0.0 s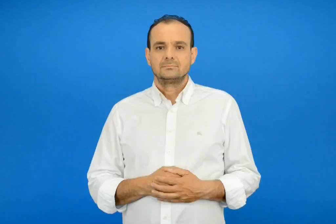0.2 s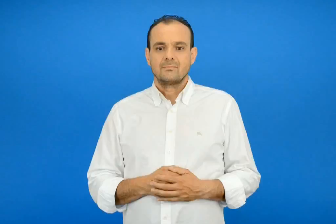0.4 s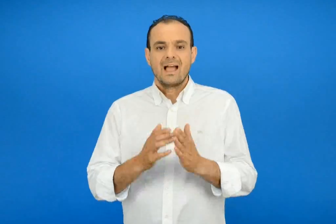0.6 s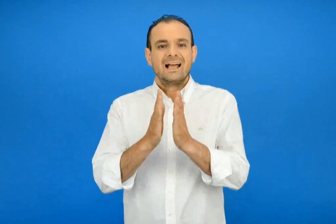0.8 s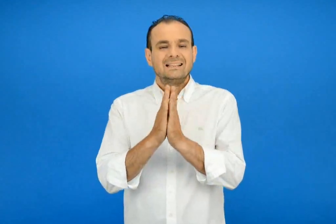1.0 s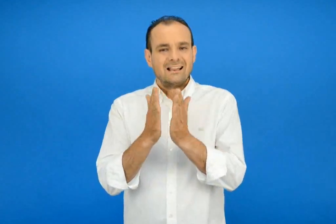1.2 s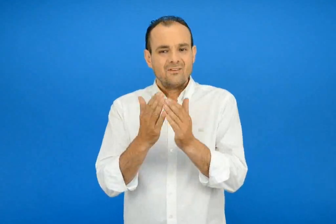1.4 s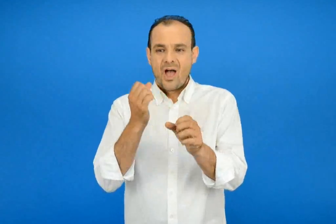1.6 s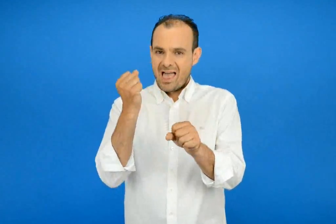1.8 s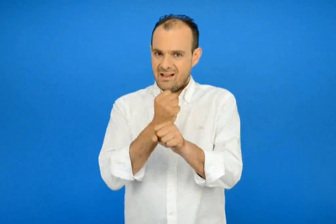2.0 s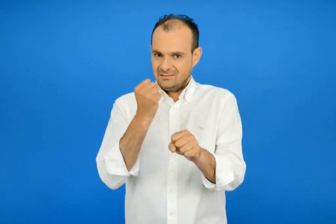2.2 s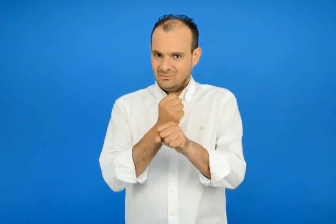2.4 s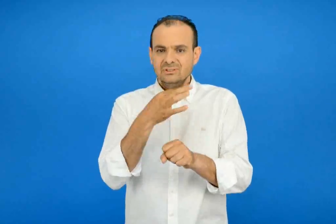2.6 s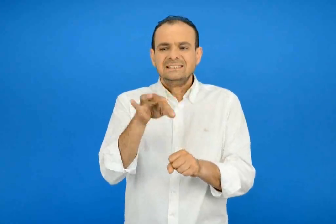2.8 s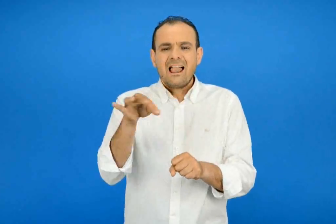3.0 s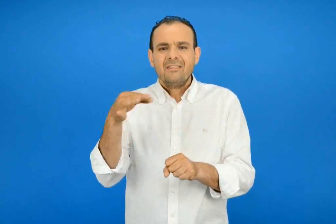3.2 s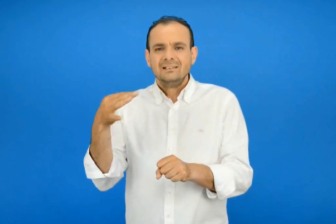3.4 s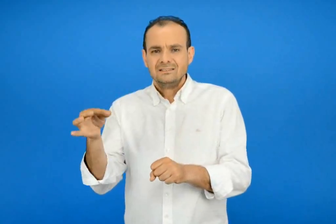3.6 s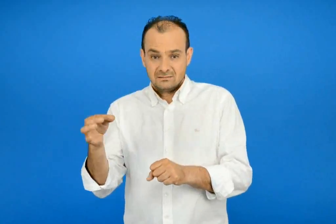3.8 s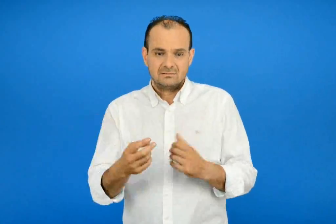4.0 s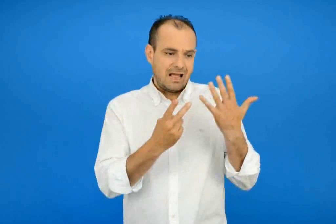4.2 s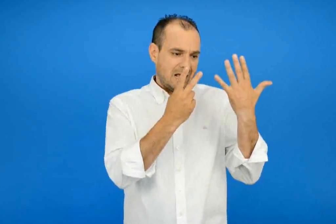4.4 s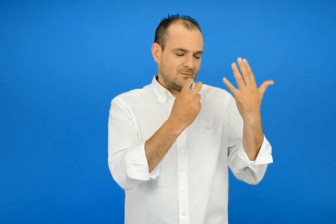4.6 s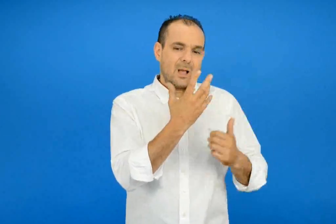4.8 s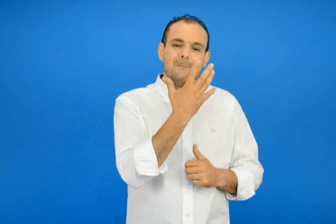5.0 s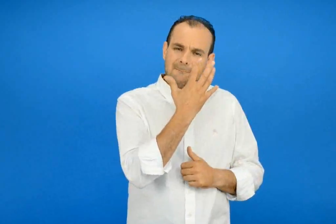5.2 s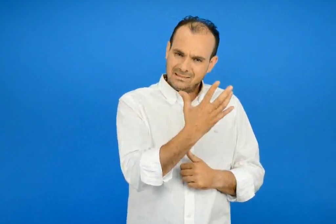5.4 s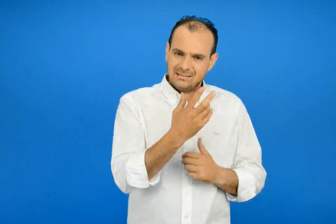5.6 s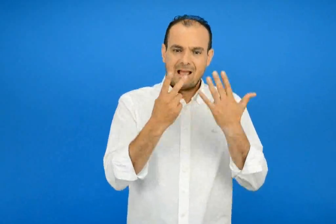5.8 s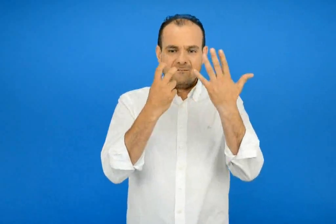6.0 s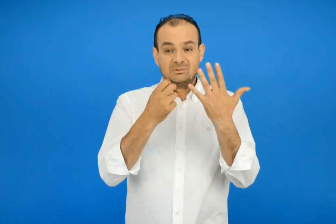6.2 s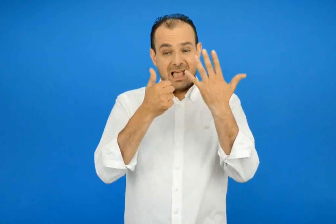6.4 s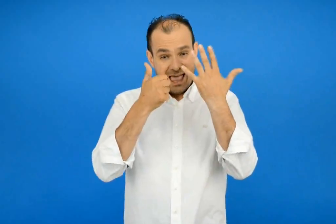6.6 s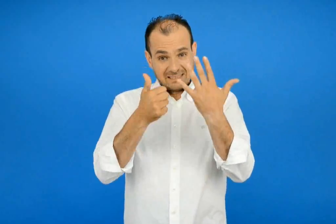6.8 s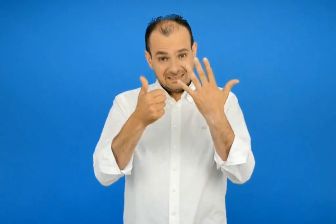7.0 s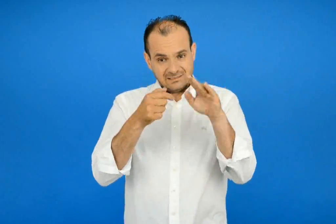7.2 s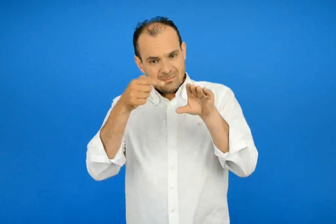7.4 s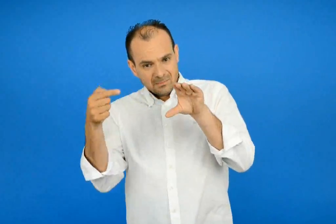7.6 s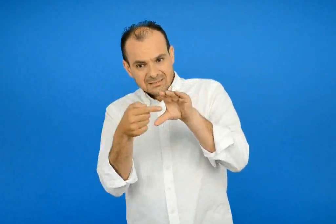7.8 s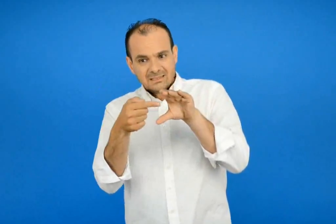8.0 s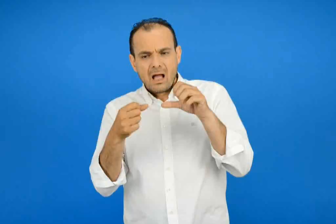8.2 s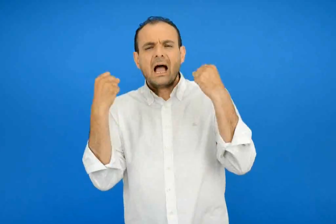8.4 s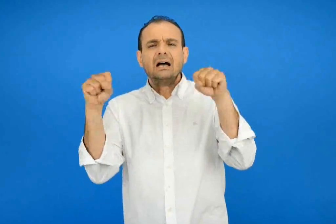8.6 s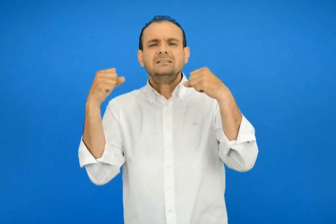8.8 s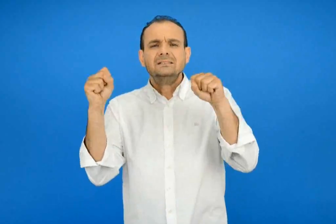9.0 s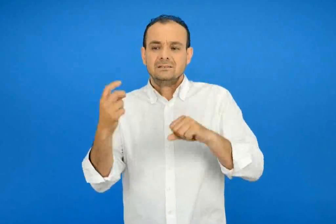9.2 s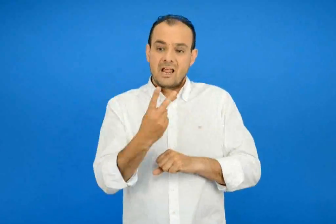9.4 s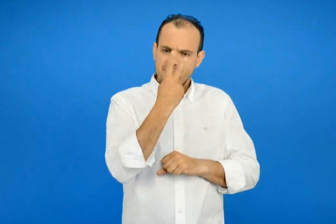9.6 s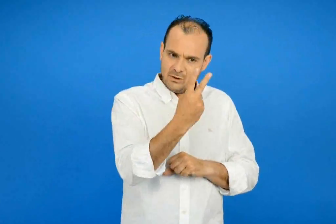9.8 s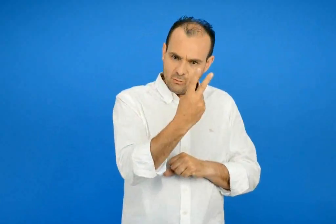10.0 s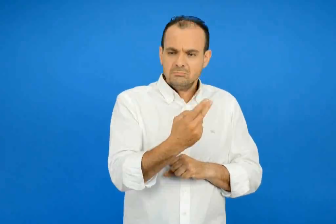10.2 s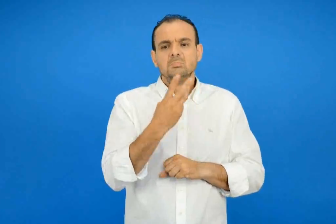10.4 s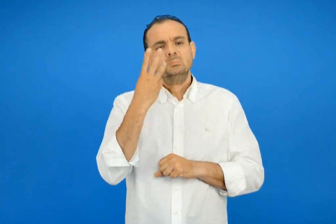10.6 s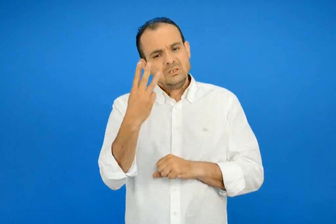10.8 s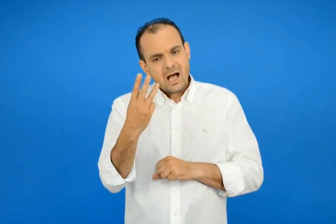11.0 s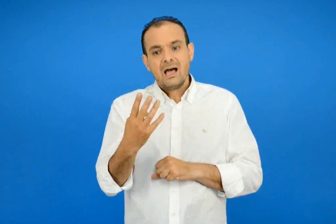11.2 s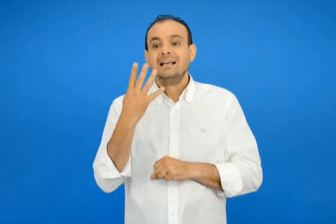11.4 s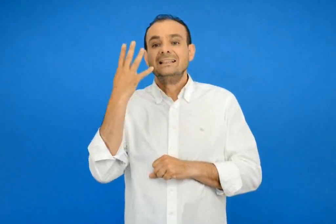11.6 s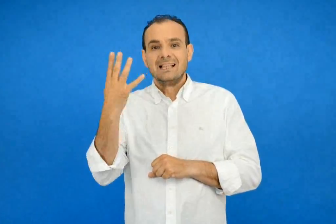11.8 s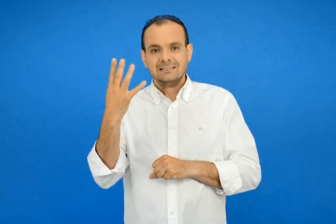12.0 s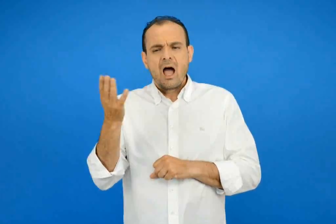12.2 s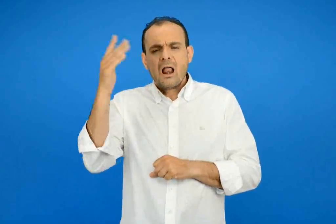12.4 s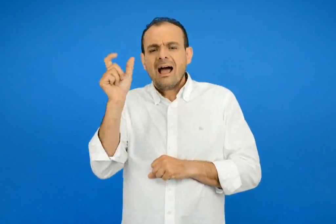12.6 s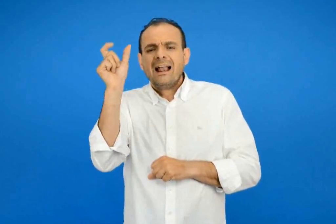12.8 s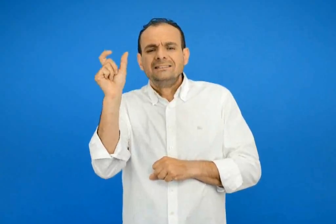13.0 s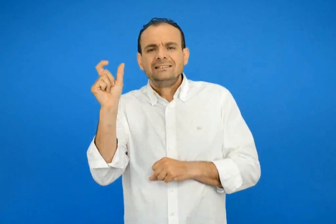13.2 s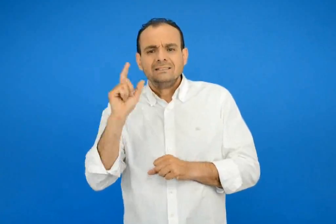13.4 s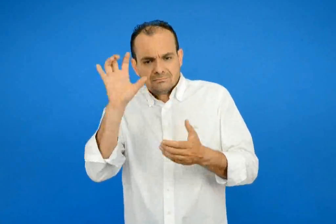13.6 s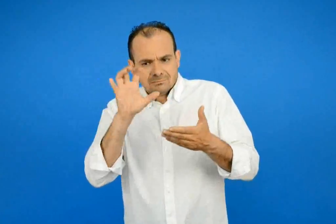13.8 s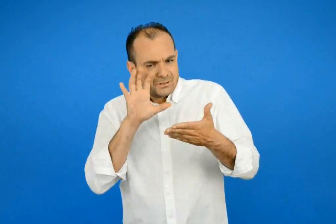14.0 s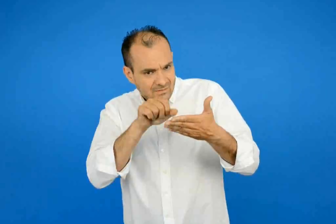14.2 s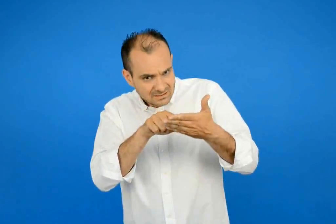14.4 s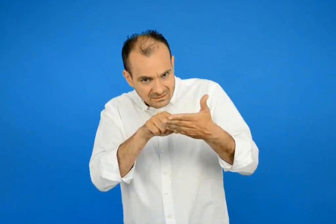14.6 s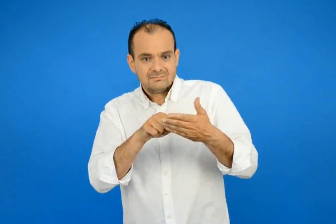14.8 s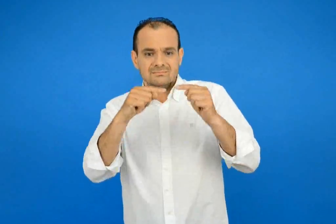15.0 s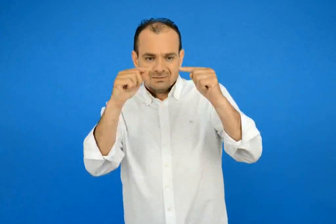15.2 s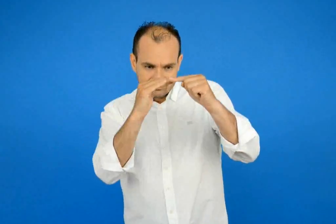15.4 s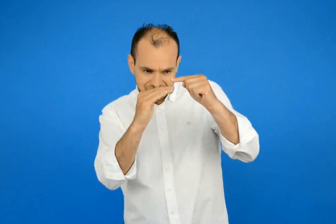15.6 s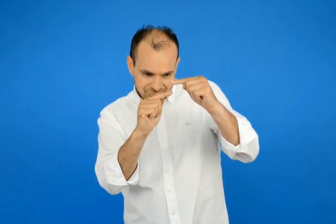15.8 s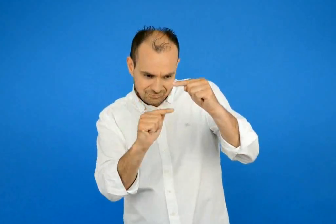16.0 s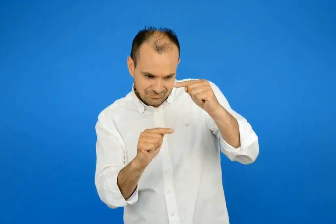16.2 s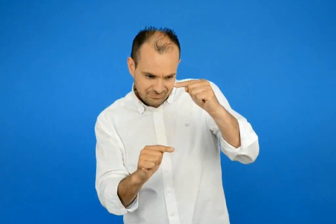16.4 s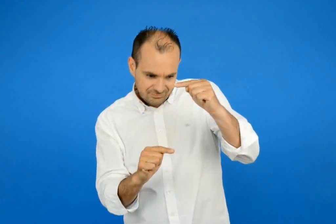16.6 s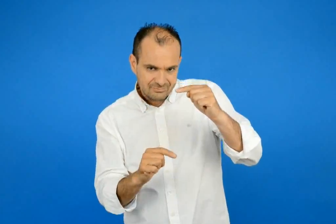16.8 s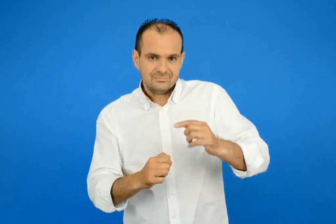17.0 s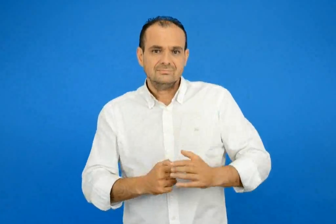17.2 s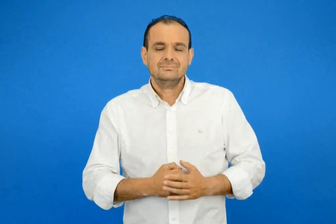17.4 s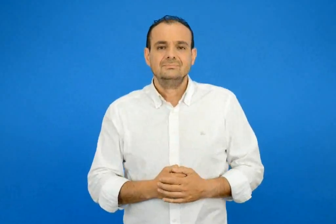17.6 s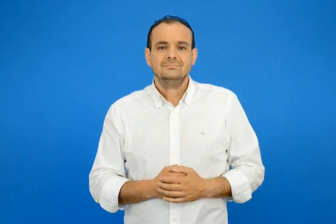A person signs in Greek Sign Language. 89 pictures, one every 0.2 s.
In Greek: στο τετράδιο εργασιών στις σελίδες 75 και 76 και στις ασκήσεις 2 3 και 4 θα βρεις και άλλες λέξεις κάτω από ομπρέλες
